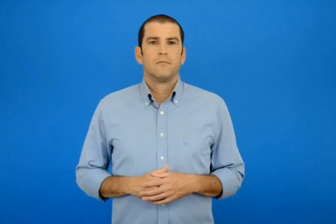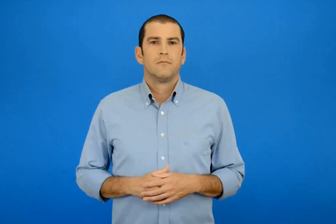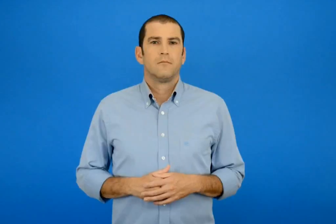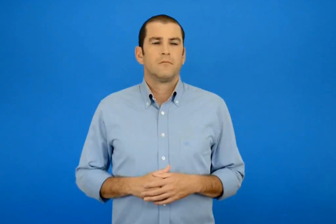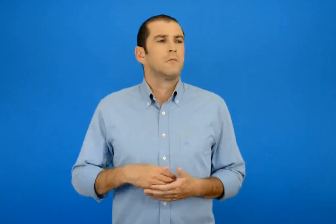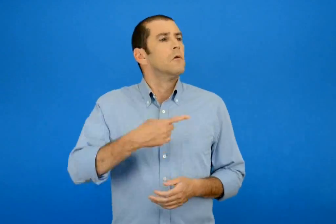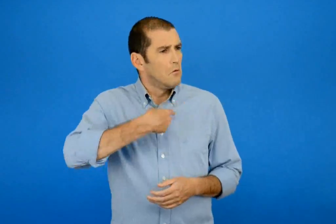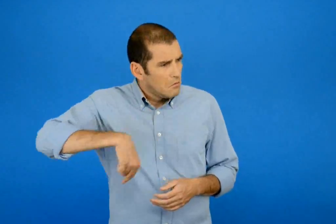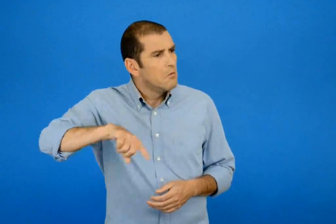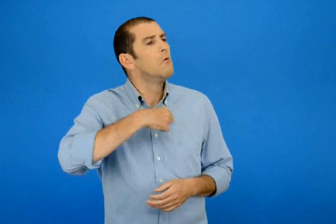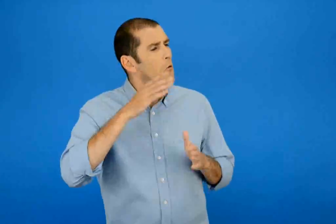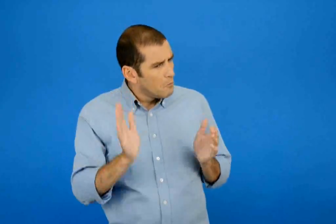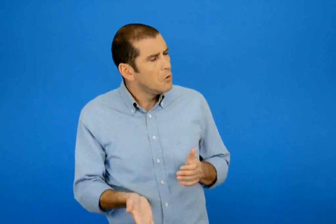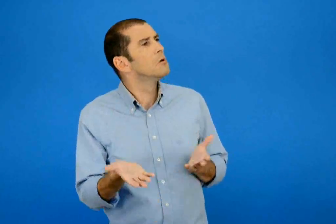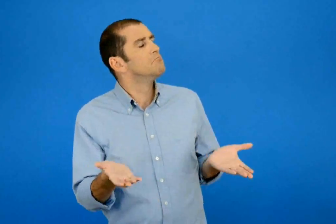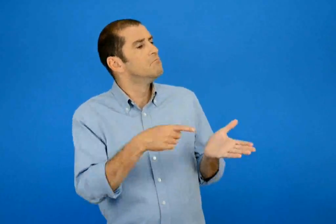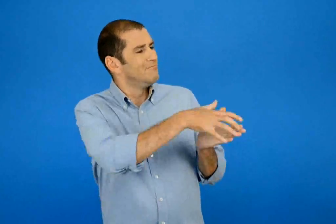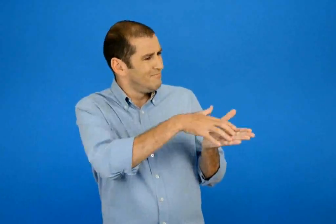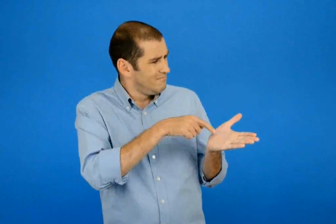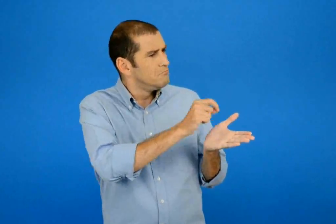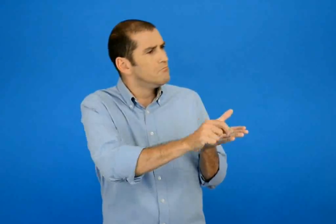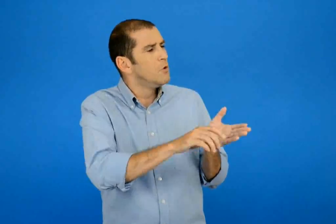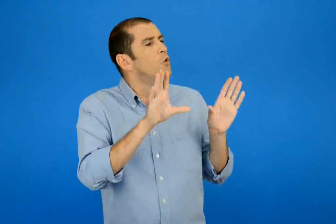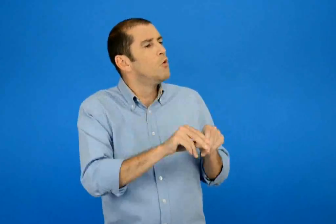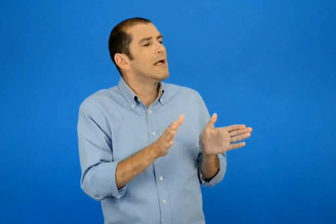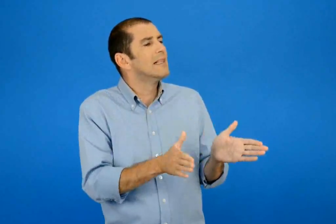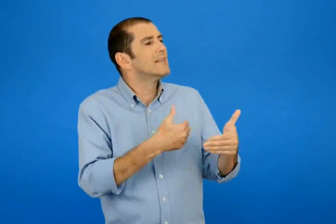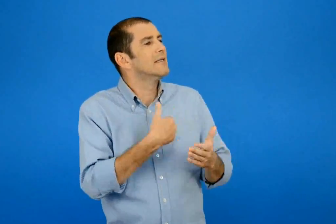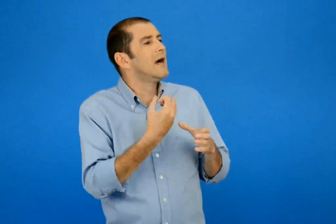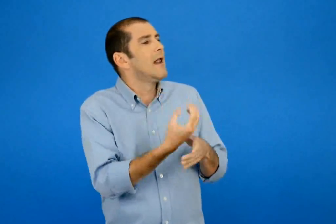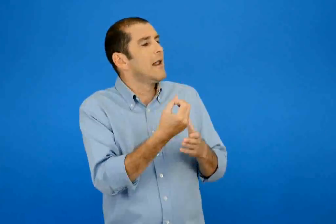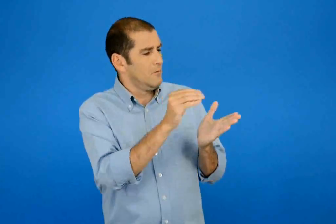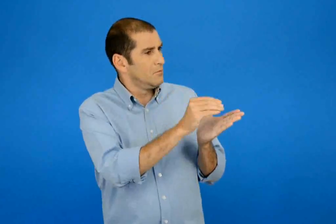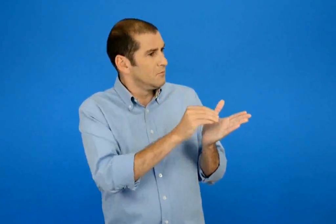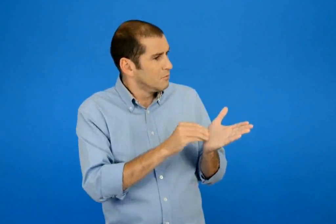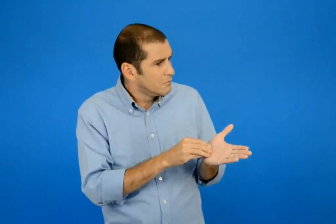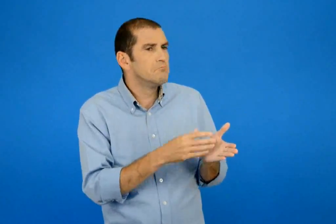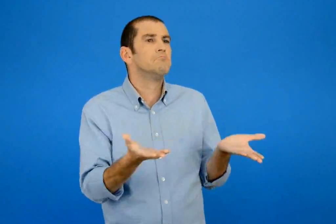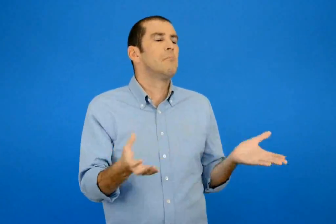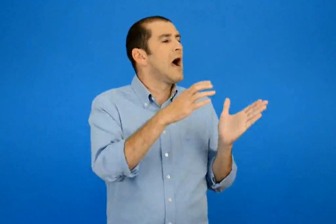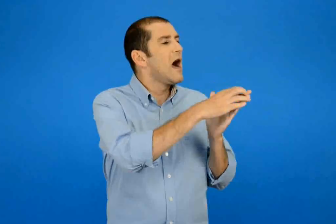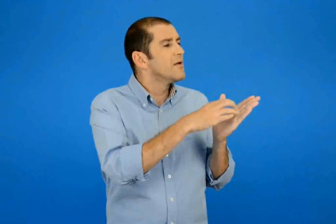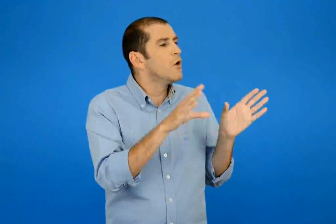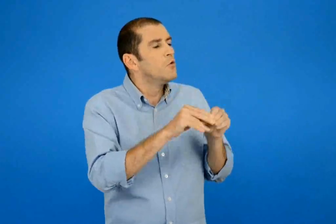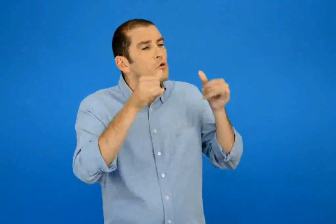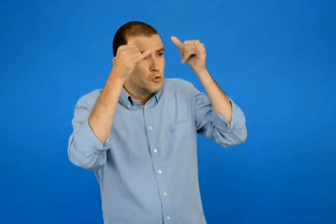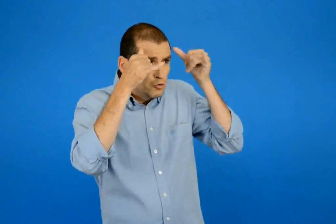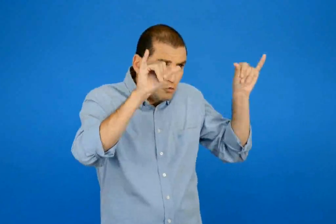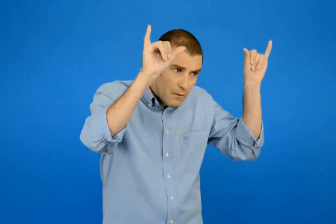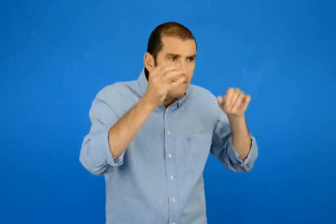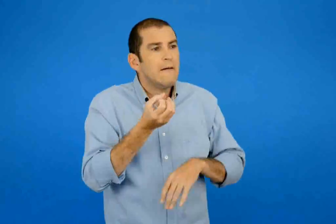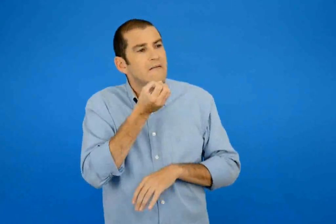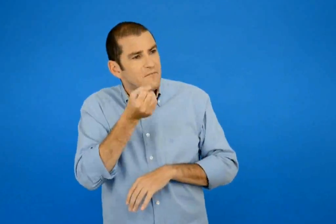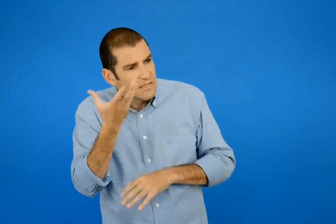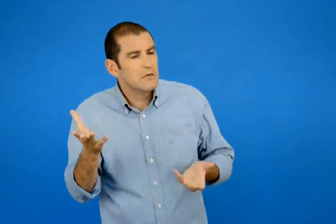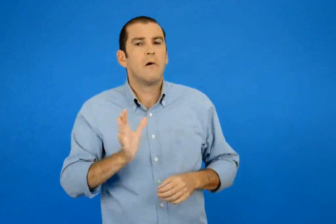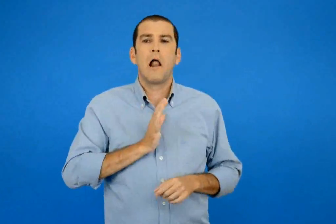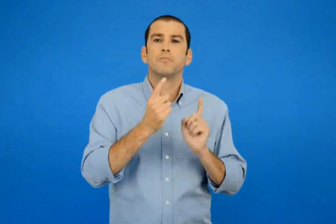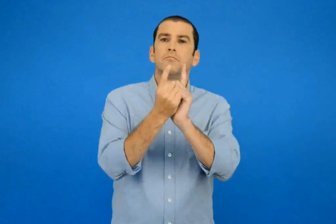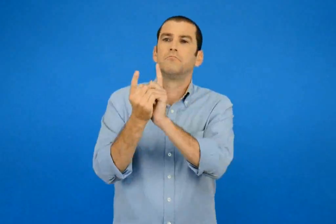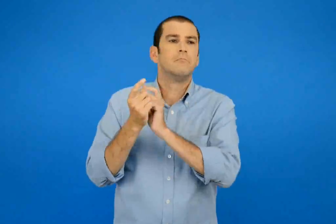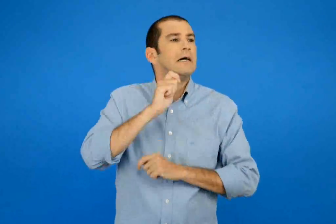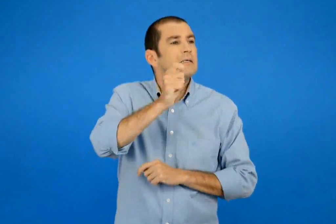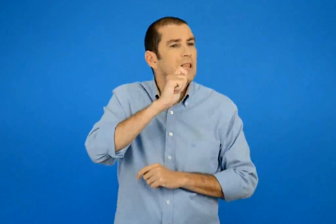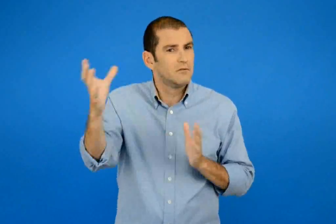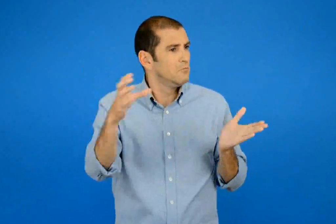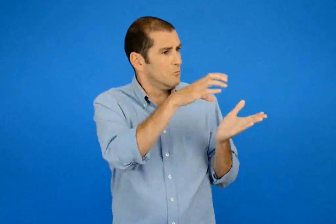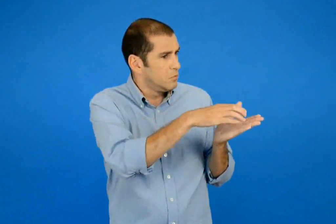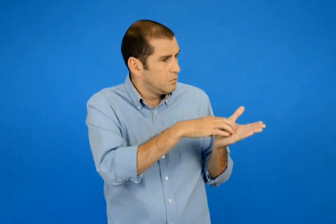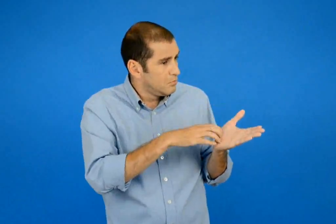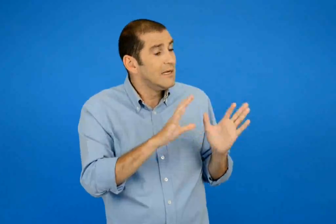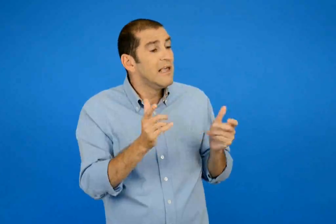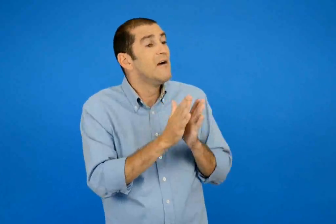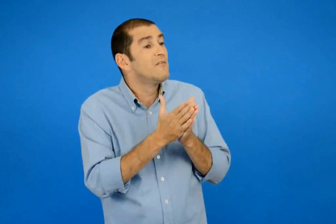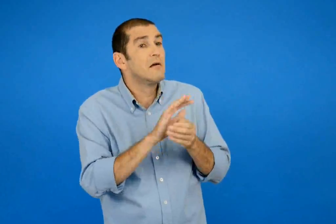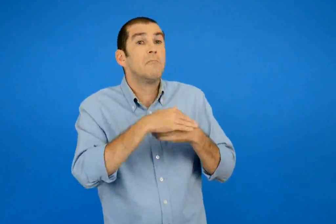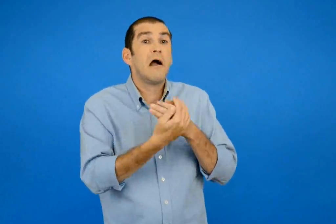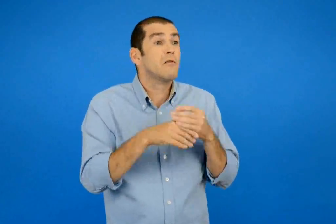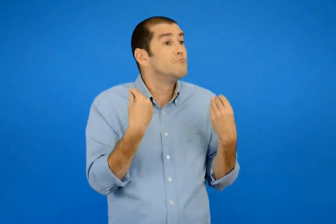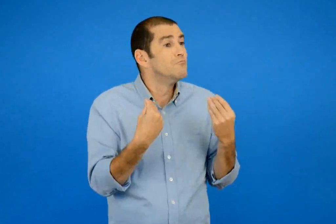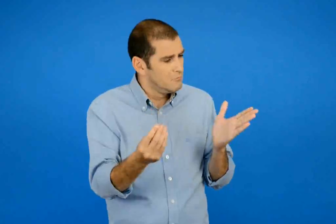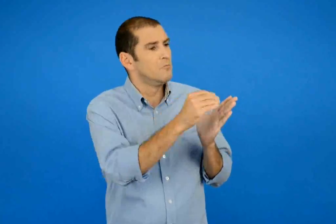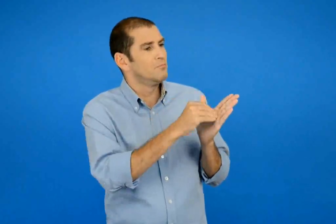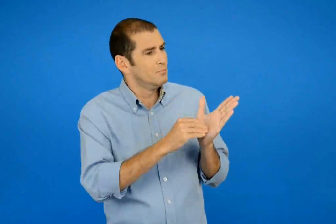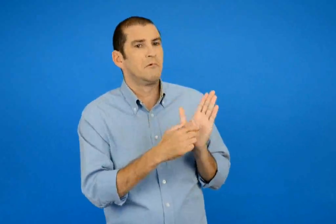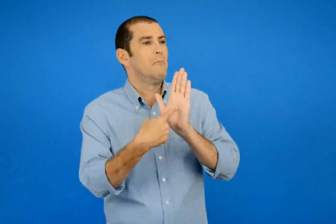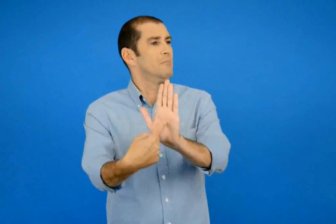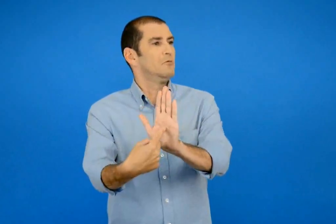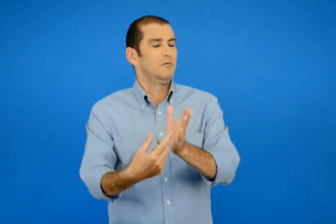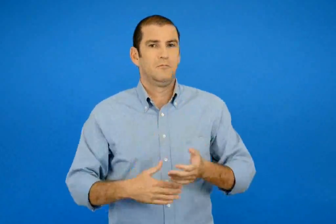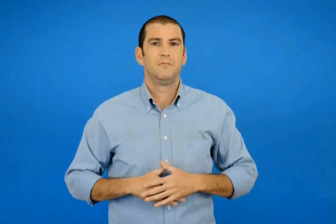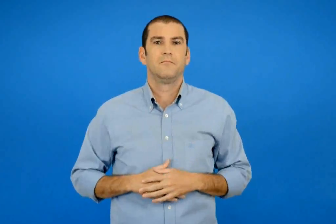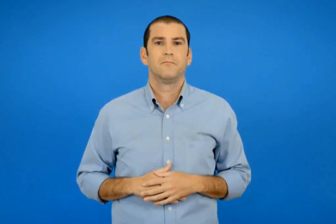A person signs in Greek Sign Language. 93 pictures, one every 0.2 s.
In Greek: μπορούμε να γράφουμε τα νέα της τάξης και άρθρα για ζώα και φυτά να έχουμε συνεντεύξεις η να παρουσιάζουμε ενδιαφέροντα βιβλία
